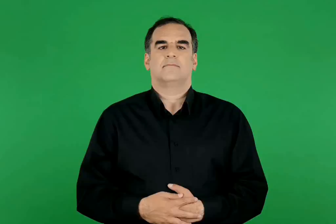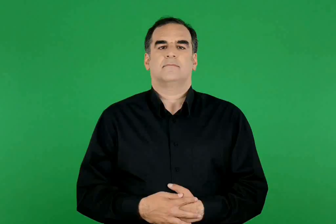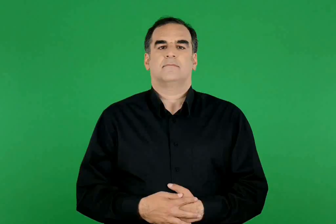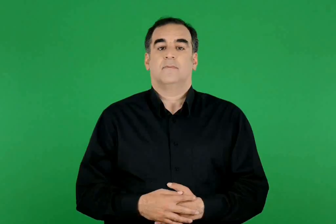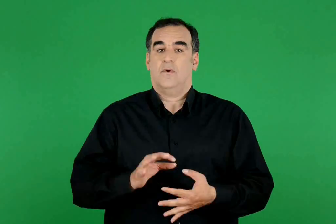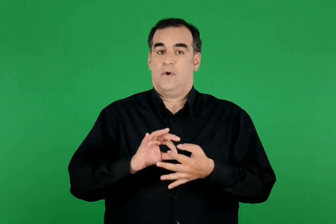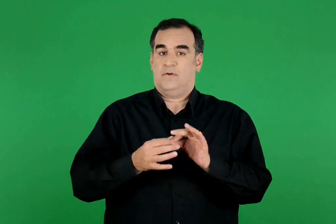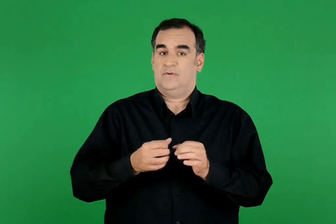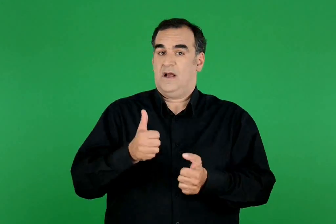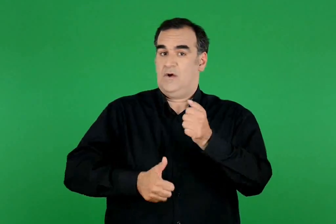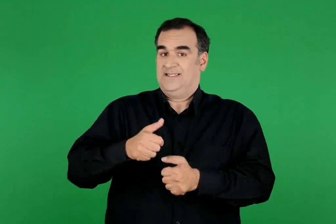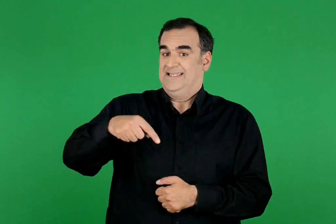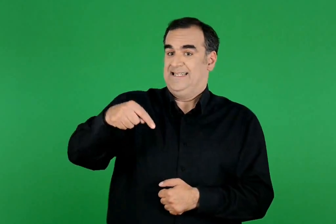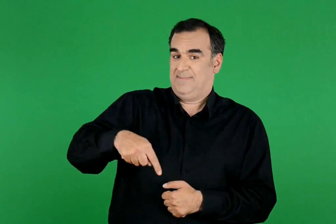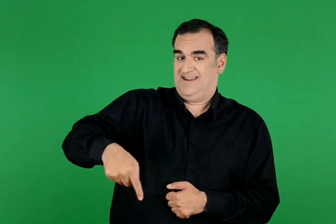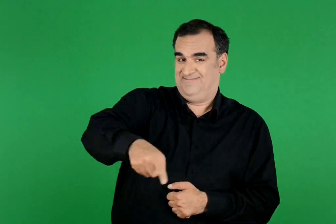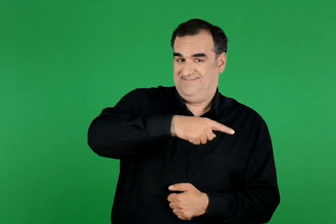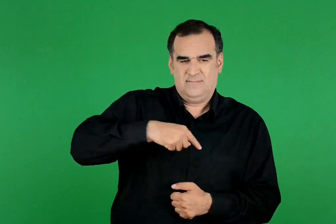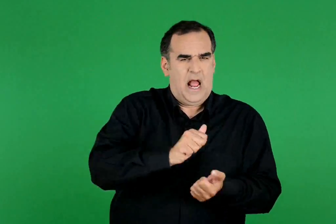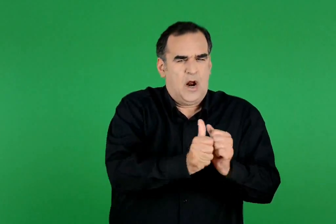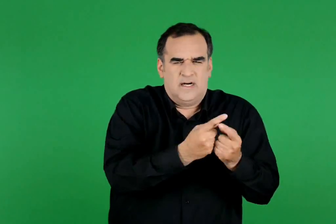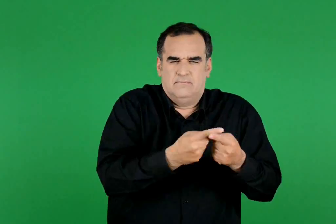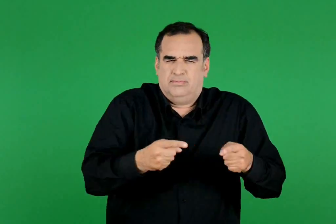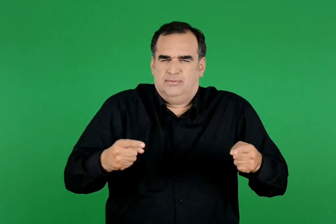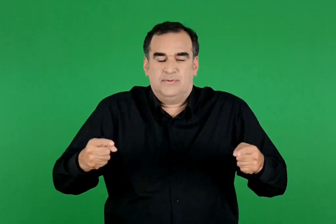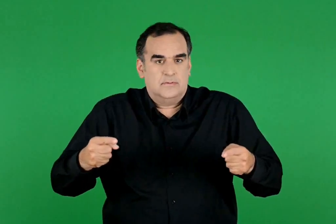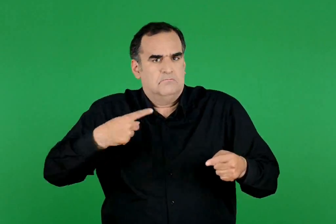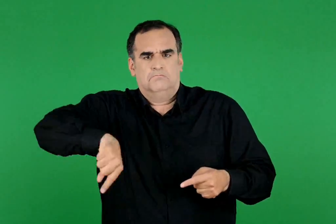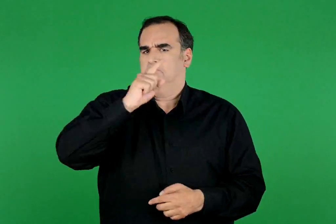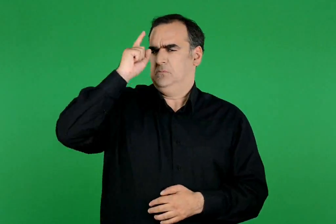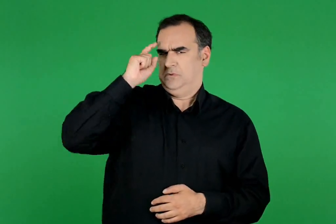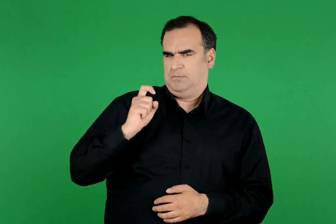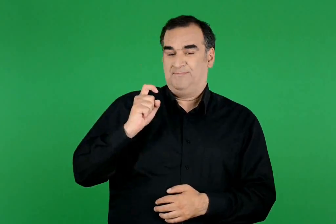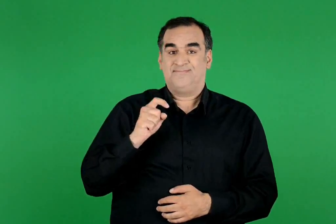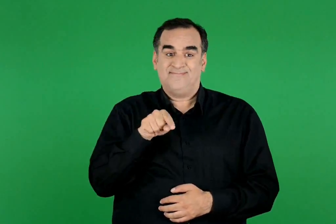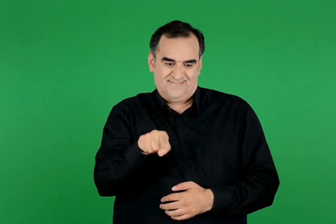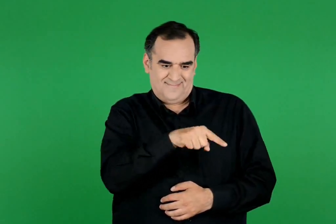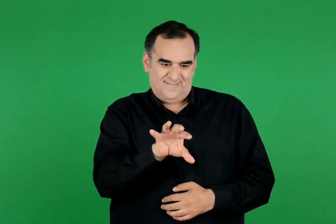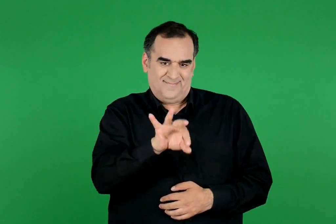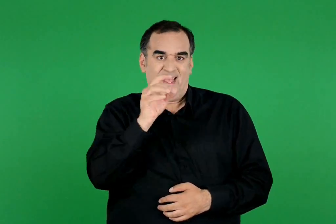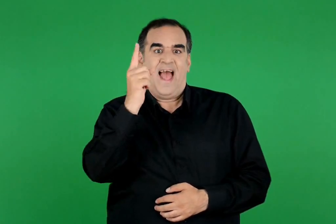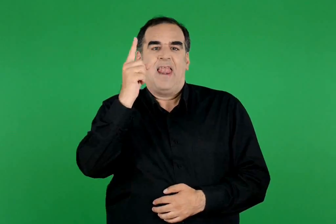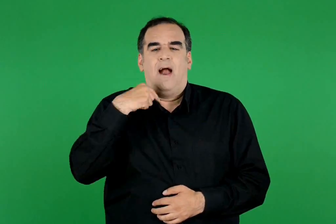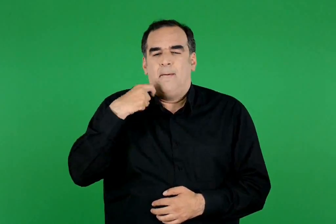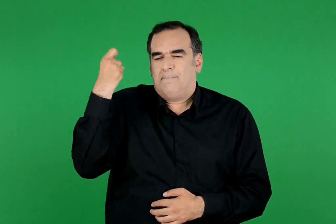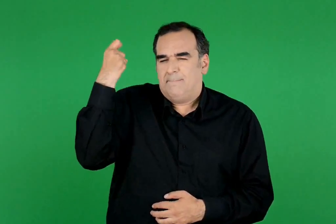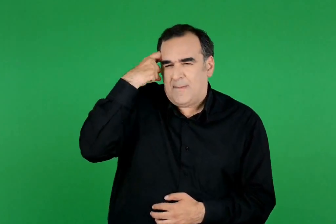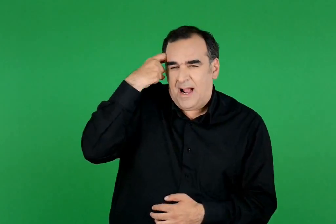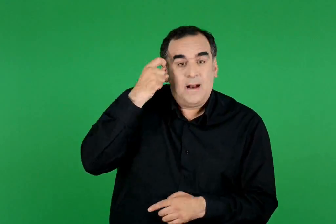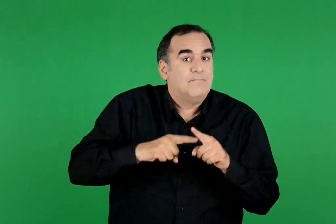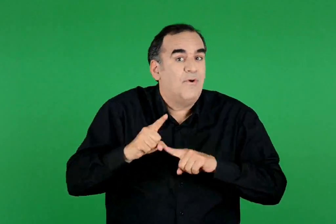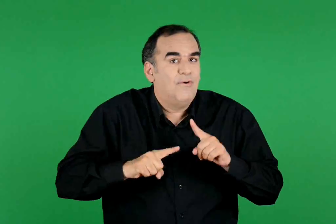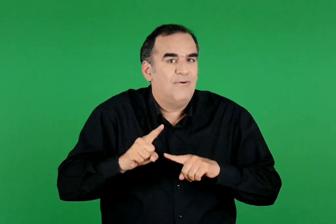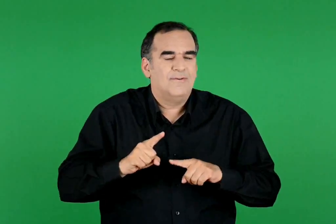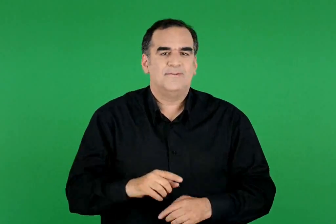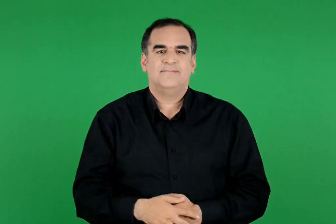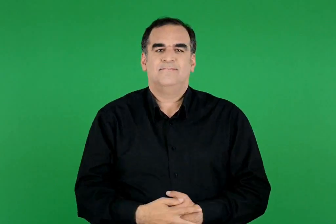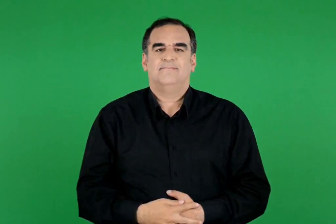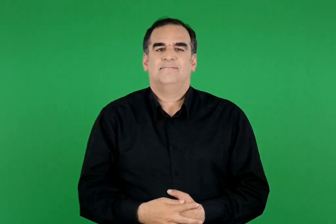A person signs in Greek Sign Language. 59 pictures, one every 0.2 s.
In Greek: γνωρίζουμε αγωνίσματα που γίνονται στους σύγχρονους ολυμπιακούς αγώνες ; ποιο από αυτά μας αρέσει περισσότερο ;
